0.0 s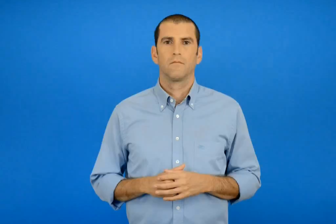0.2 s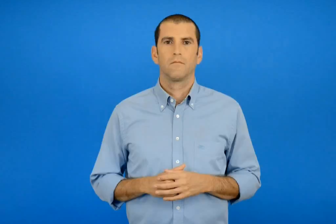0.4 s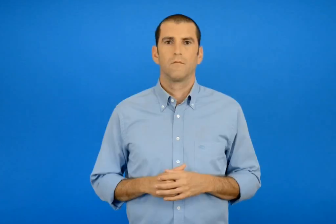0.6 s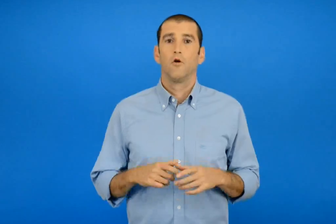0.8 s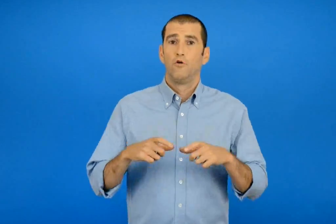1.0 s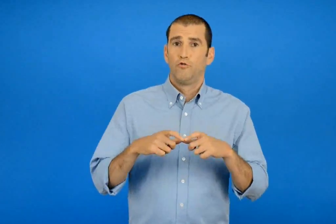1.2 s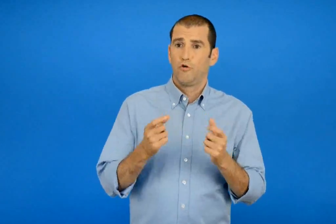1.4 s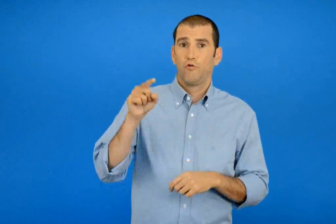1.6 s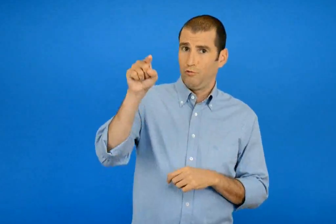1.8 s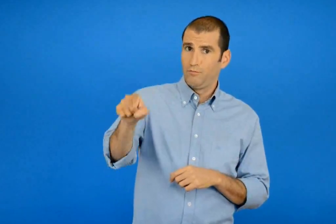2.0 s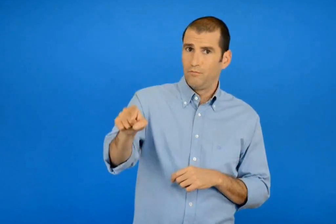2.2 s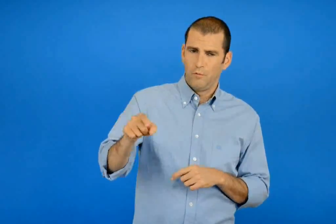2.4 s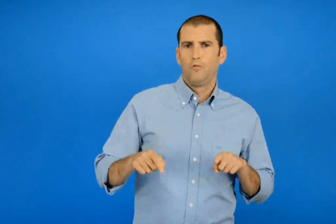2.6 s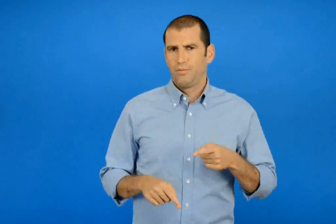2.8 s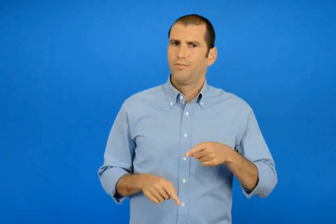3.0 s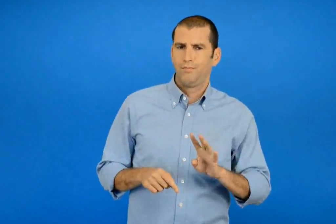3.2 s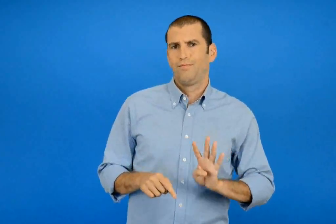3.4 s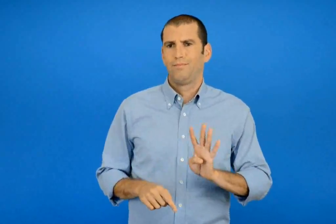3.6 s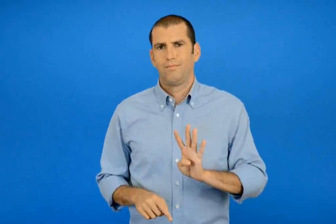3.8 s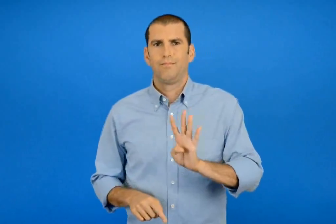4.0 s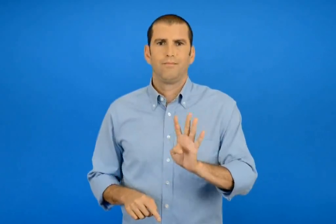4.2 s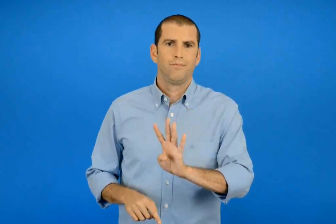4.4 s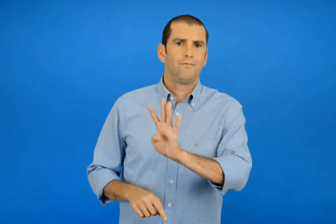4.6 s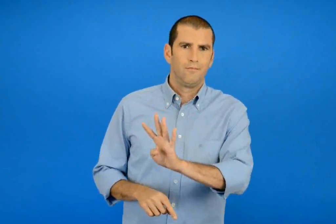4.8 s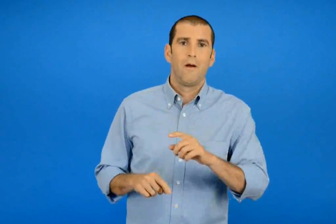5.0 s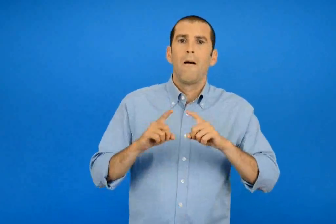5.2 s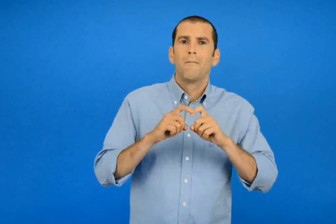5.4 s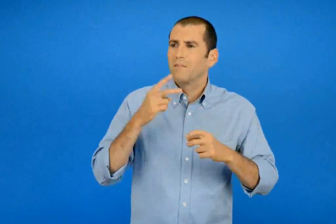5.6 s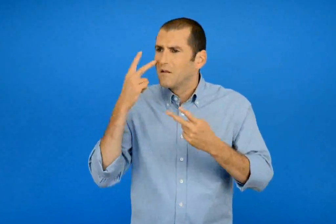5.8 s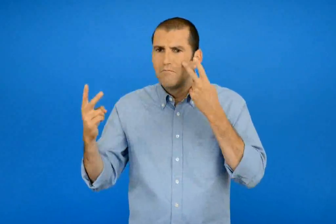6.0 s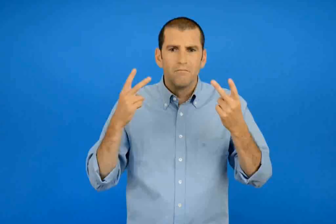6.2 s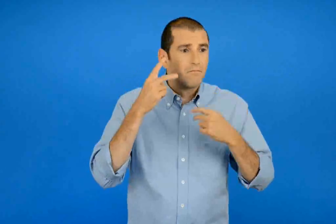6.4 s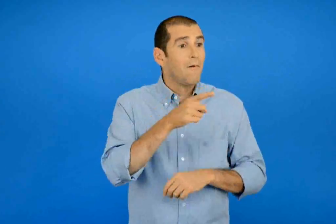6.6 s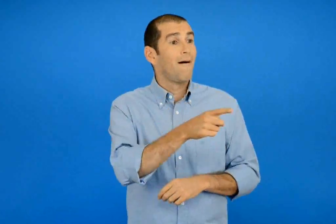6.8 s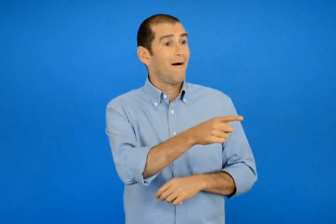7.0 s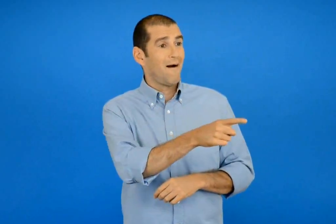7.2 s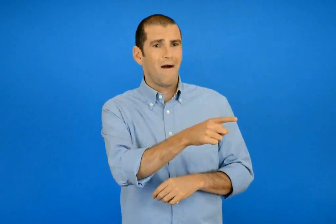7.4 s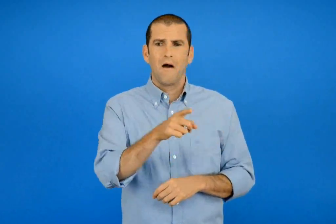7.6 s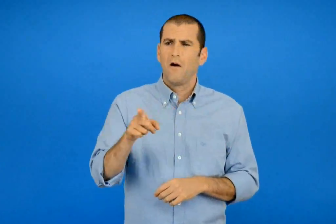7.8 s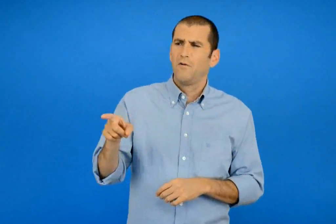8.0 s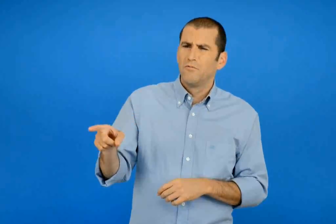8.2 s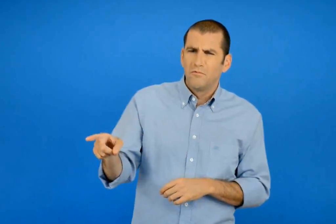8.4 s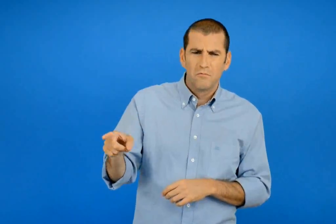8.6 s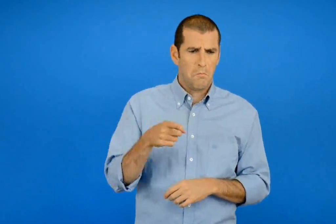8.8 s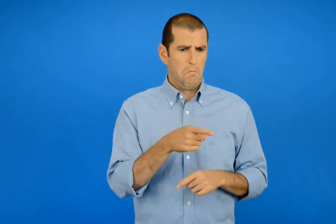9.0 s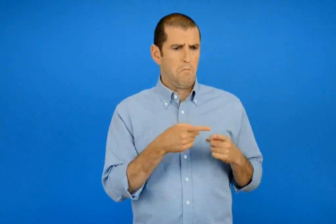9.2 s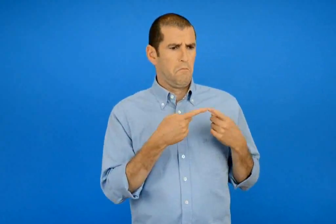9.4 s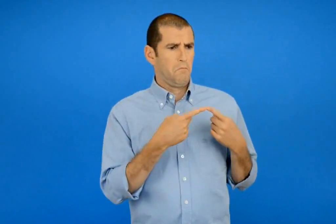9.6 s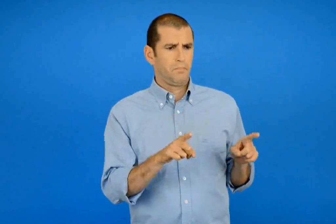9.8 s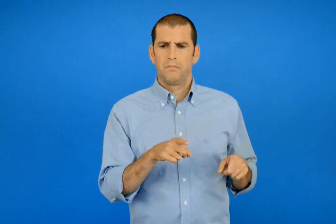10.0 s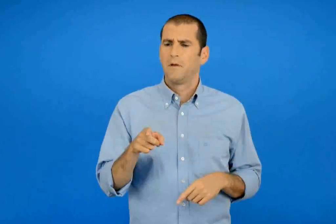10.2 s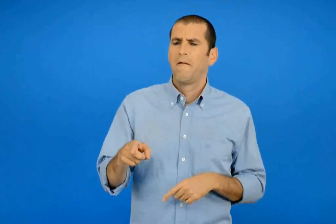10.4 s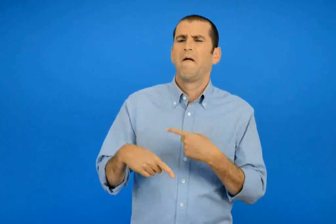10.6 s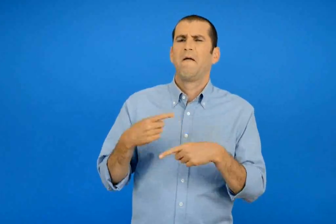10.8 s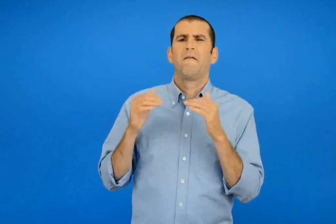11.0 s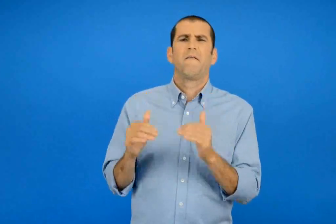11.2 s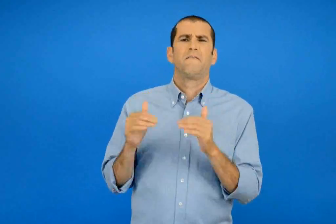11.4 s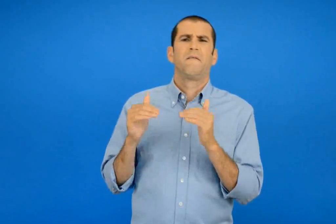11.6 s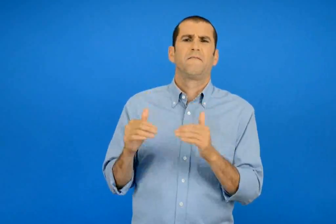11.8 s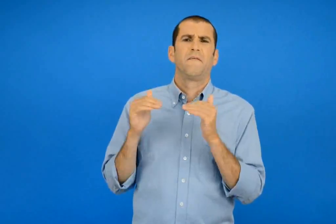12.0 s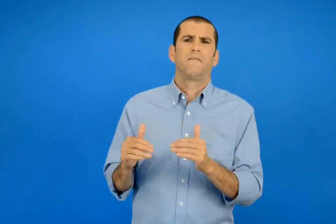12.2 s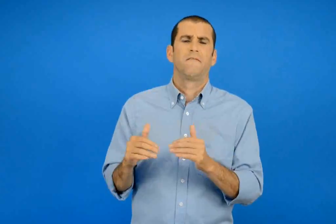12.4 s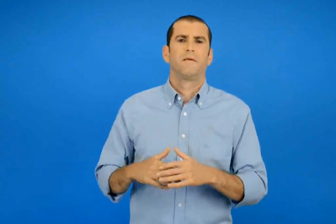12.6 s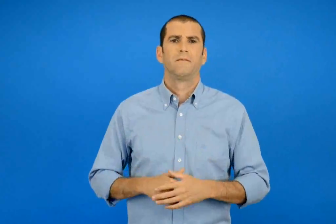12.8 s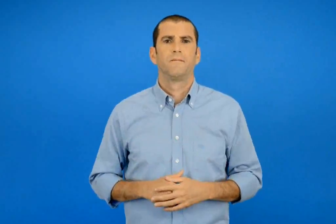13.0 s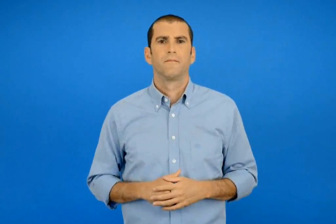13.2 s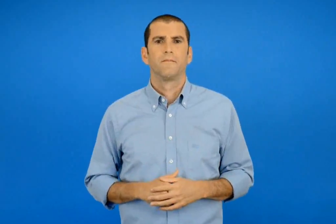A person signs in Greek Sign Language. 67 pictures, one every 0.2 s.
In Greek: στο δρόμο για το σχολείο βλέπουν πράγματα ευχάριστα και δυσάρεστα περίεργα και συνηθισμένα
